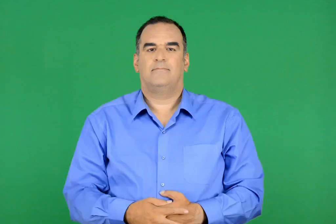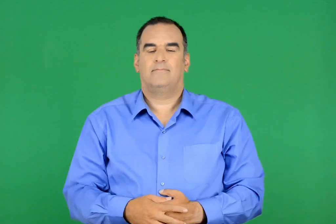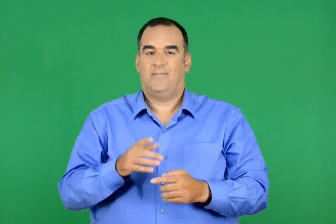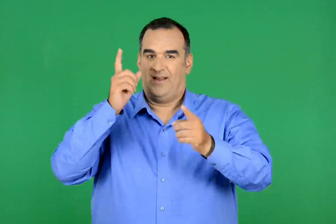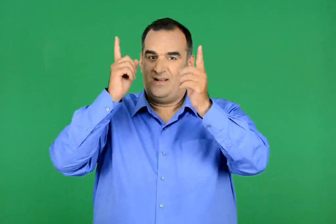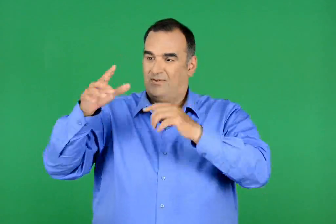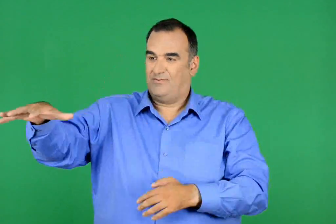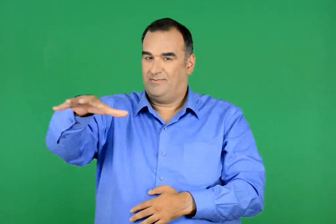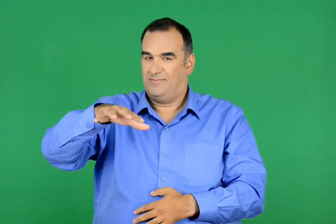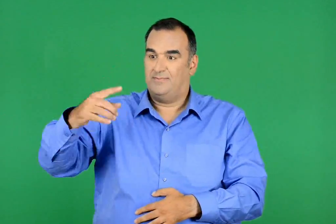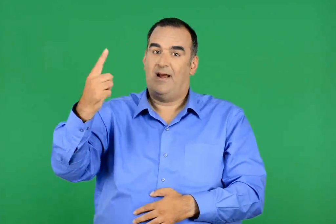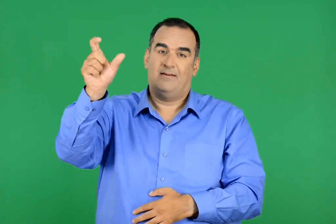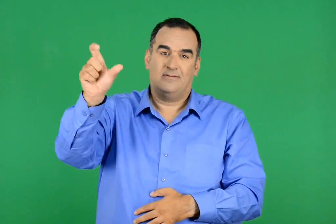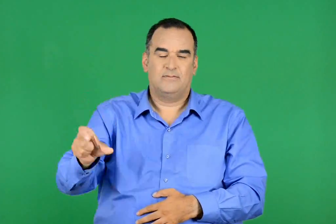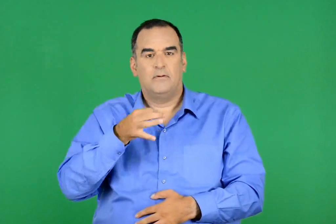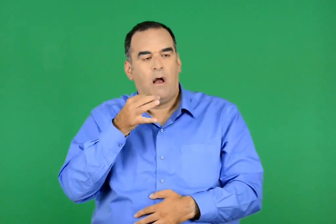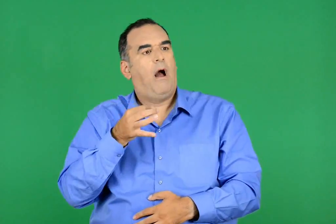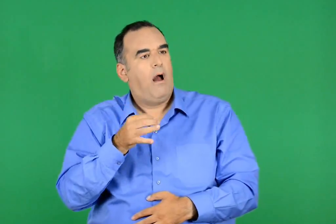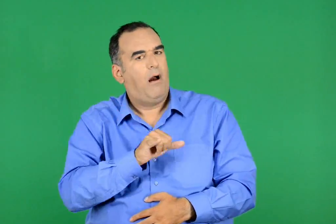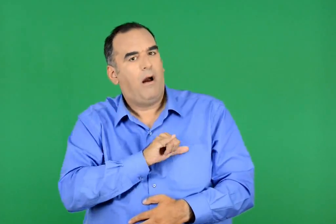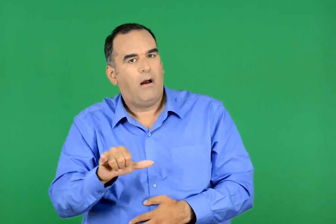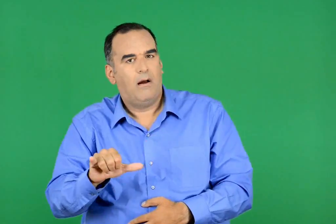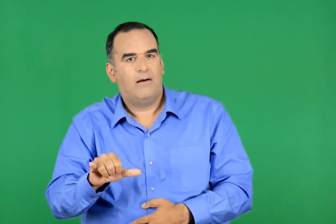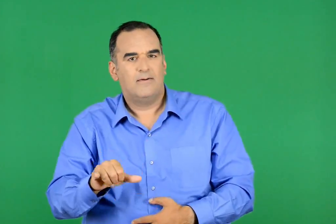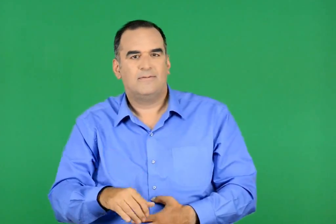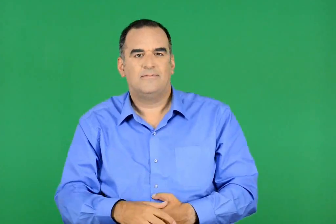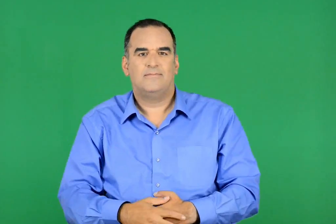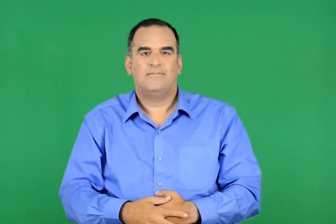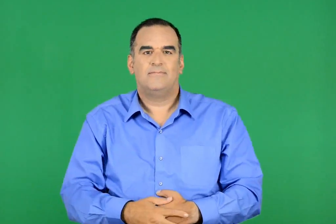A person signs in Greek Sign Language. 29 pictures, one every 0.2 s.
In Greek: για φαντάσου έκανε ένας από τους εξωγήινους
